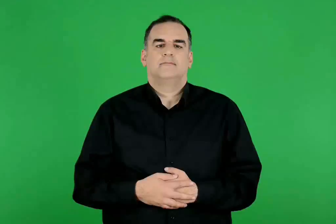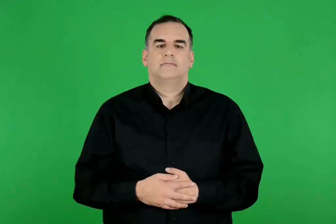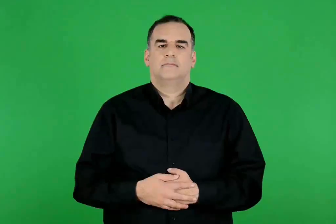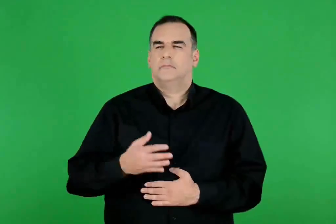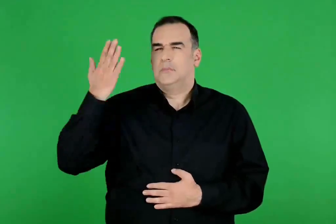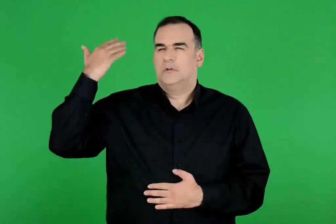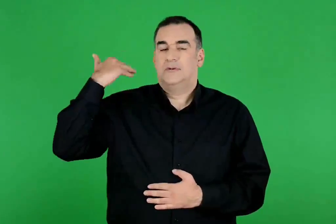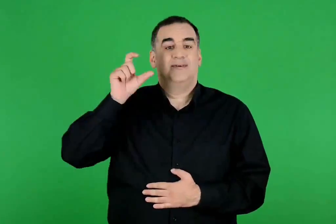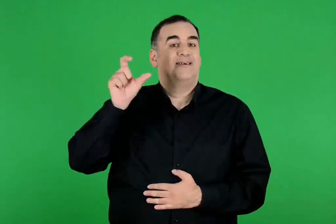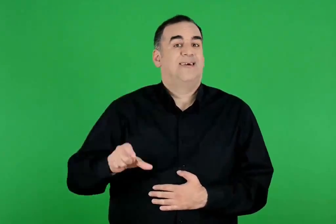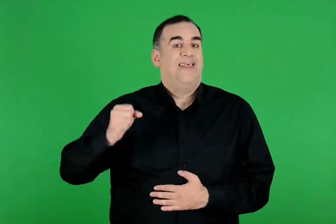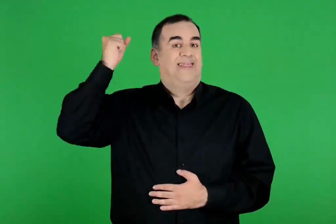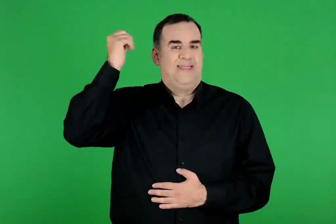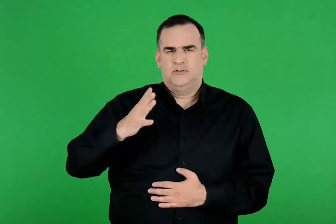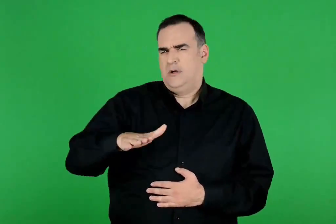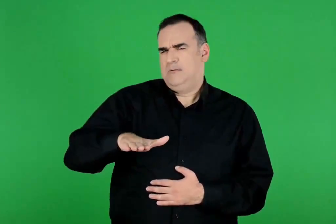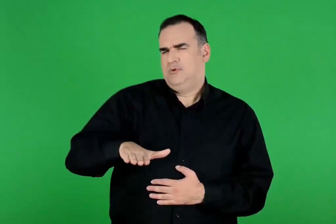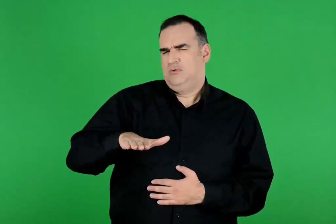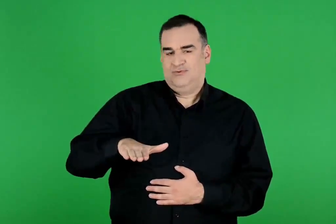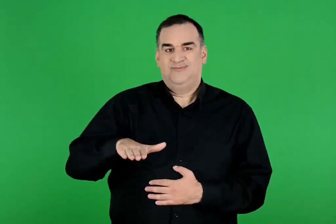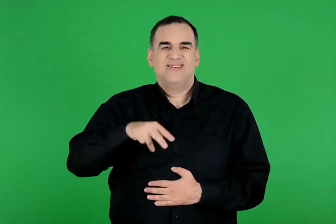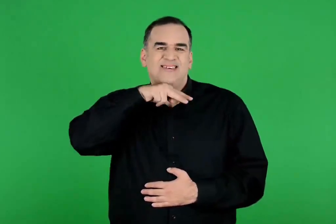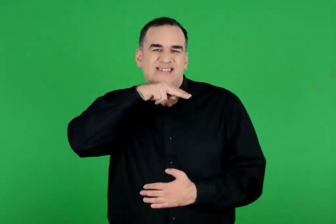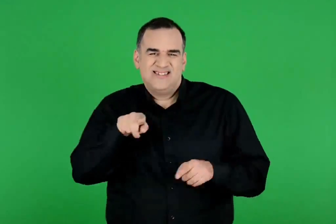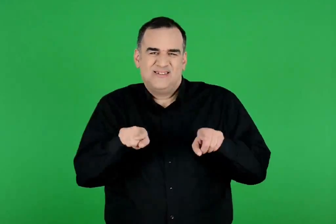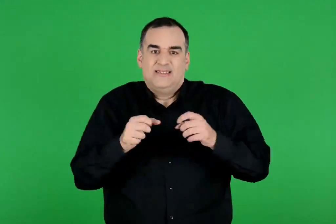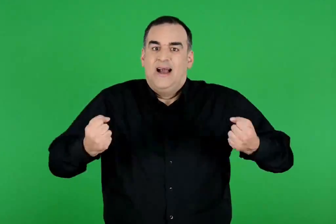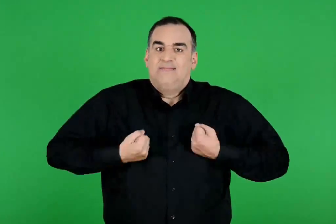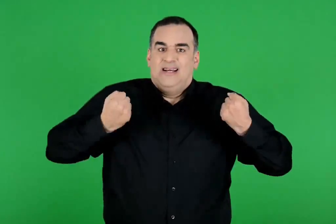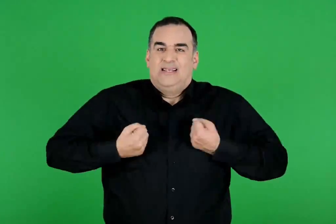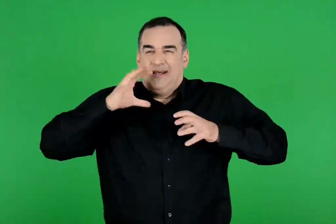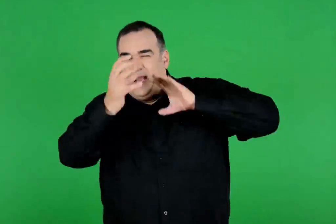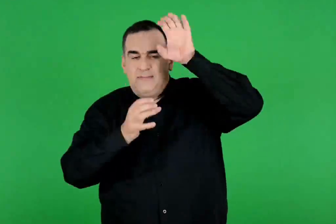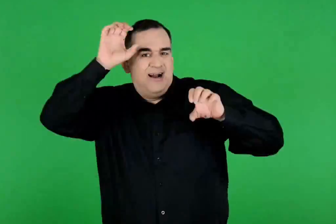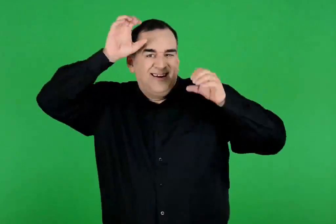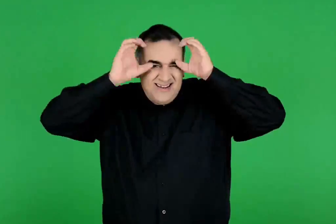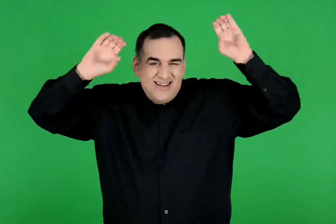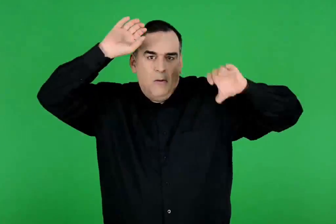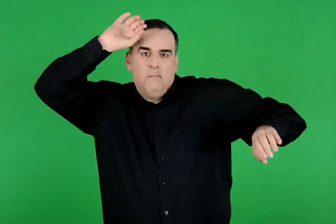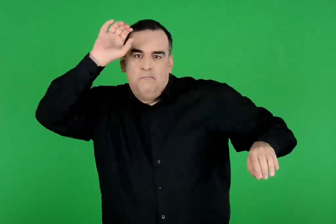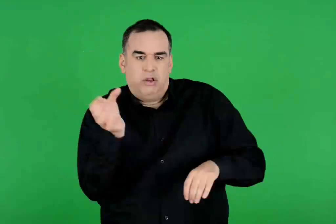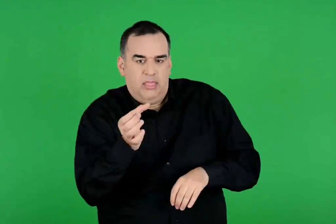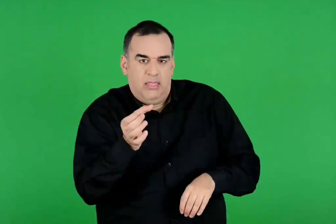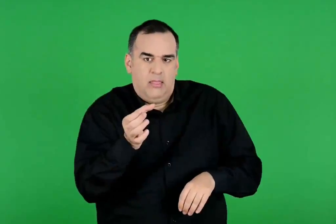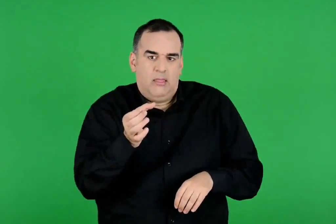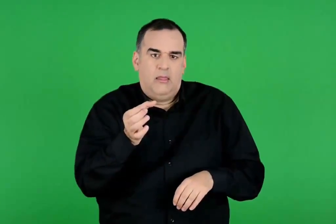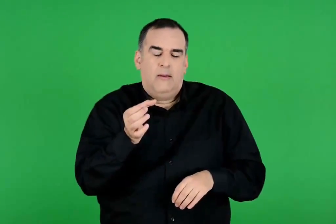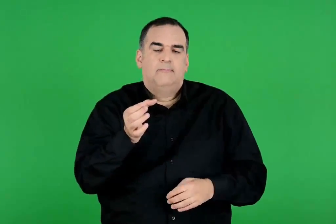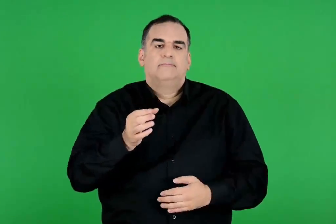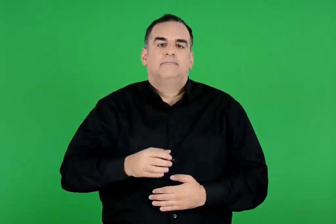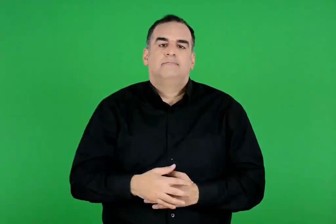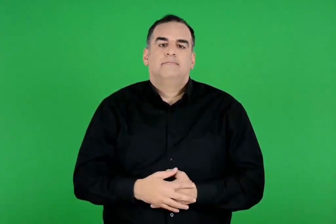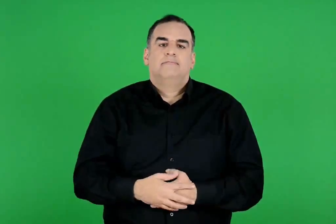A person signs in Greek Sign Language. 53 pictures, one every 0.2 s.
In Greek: όταν ο δίας ήταν ακόμη μικρός , παίζοντας με την αμάλθεια μια μέρα , χωρίς να το θέλει , της έσπασε το ένα κέρατο
